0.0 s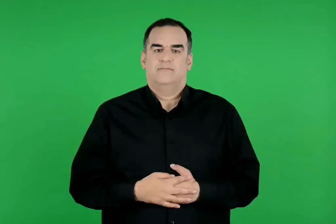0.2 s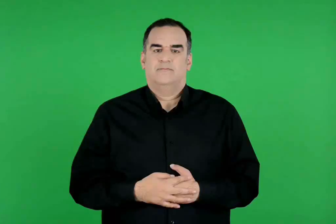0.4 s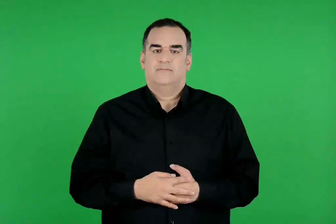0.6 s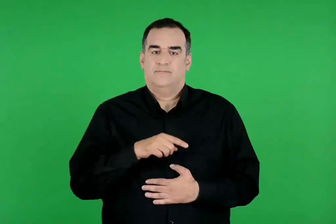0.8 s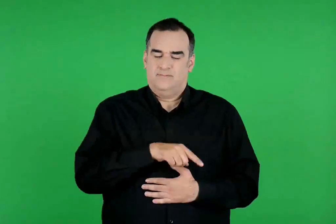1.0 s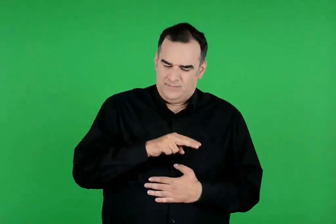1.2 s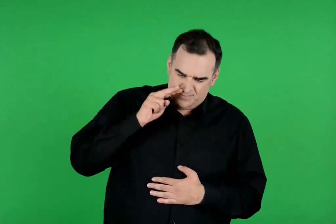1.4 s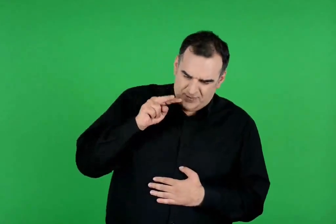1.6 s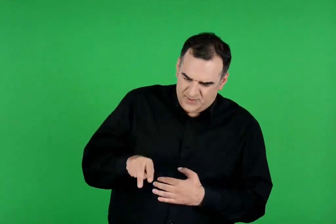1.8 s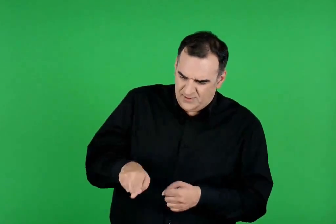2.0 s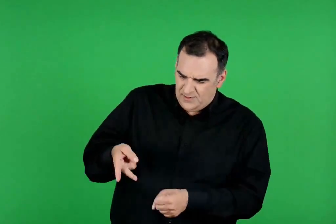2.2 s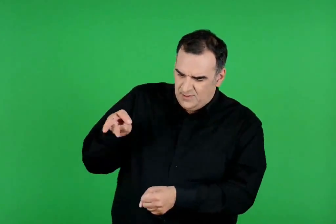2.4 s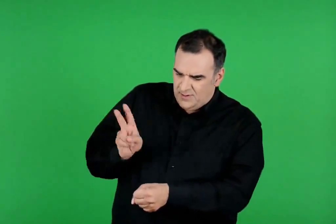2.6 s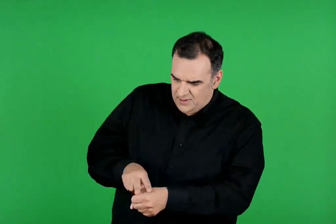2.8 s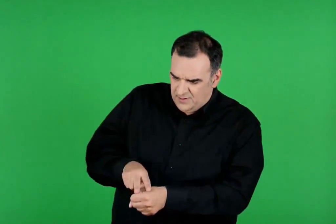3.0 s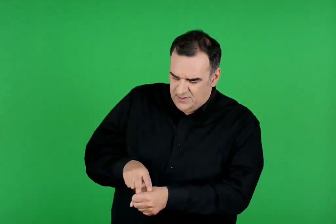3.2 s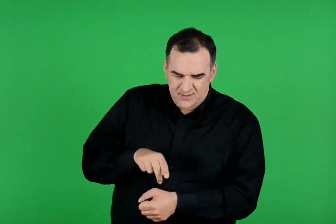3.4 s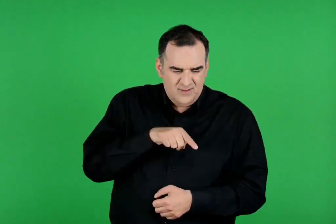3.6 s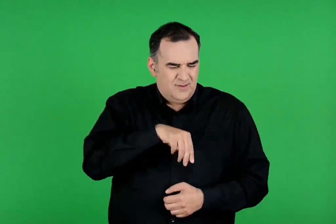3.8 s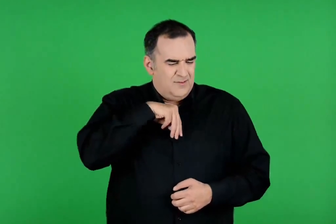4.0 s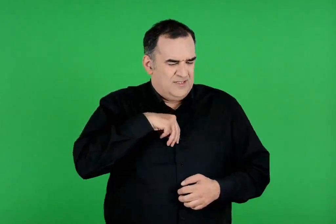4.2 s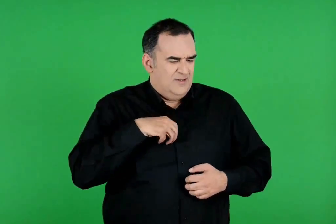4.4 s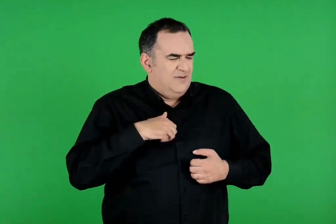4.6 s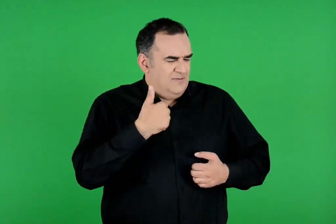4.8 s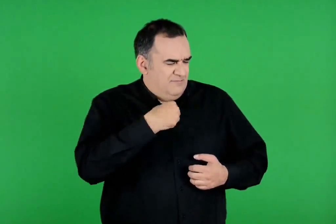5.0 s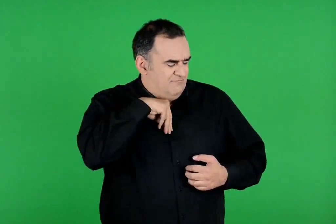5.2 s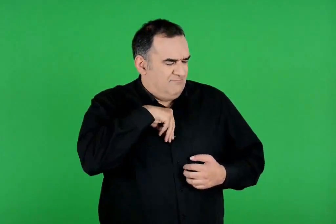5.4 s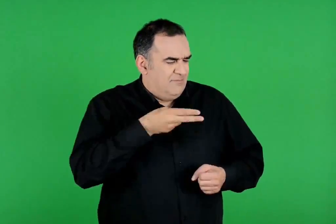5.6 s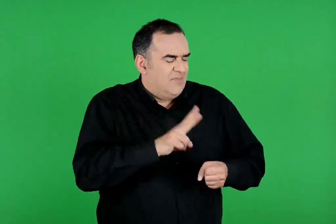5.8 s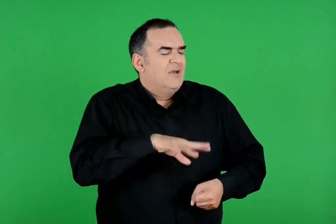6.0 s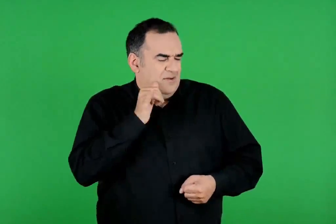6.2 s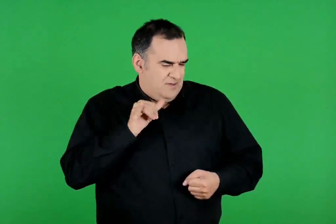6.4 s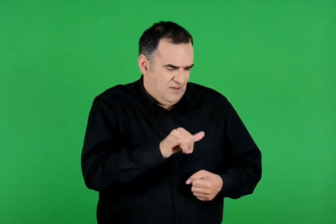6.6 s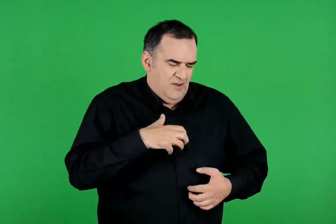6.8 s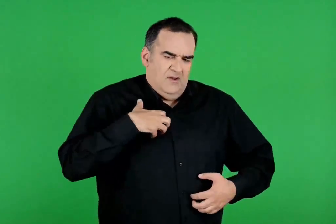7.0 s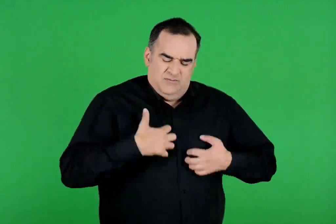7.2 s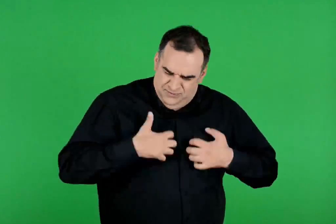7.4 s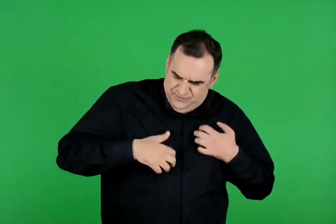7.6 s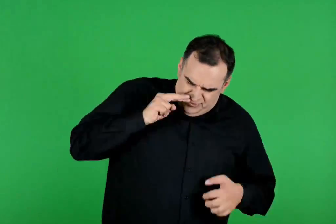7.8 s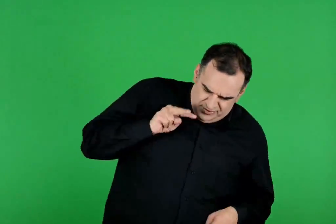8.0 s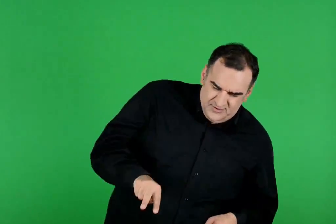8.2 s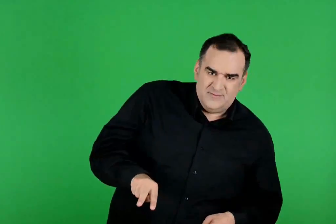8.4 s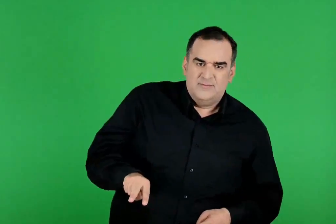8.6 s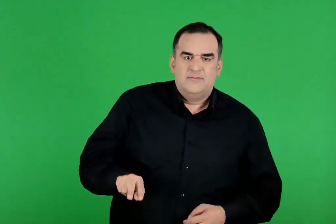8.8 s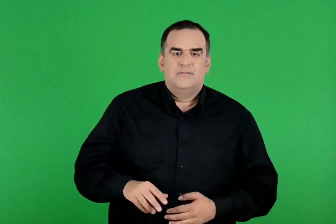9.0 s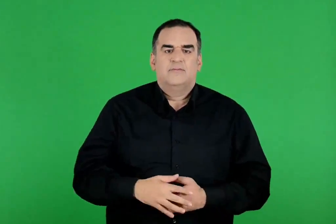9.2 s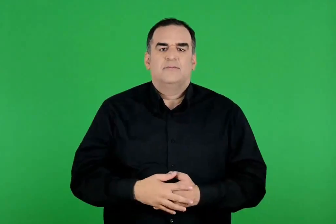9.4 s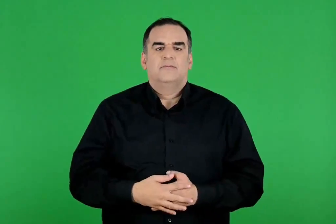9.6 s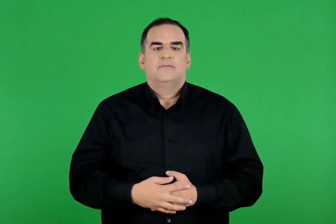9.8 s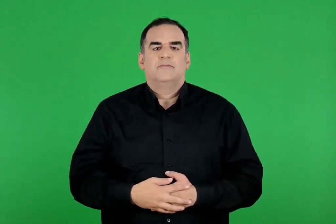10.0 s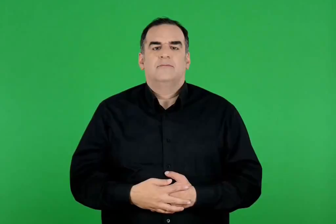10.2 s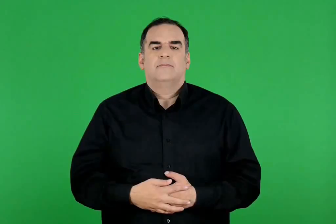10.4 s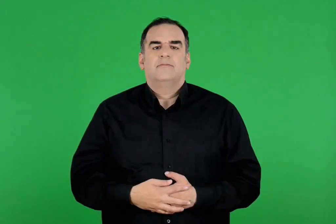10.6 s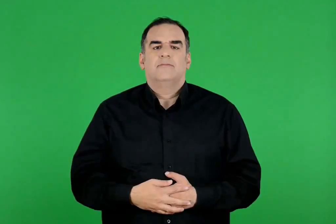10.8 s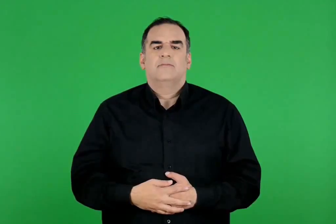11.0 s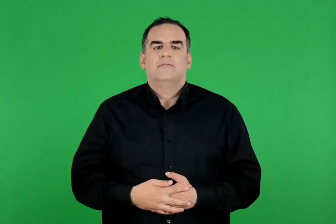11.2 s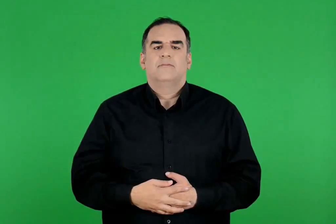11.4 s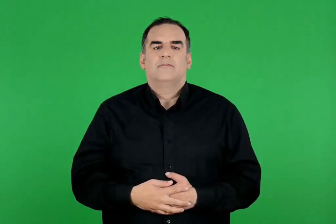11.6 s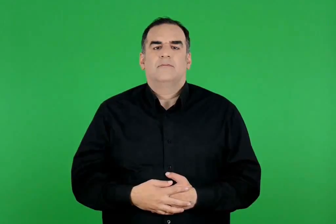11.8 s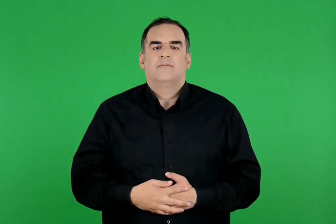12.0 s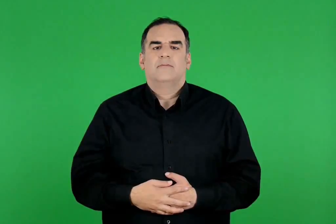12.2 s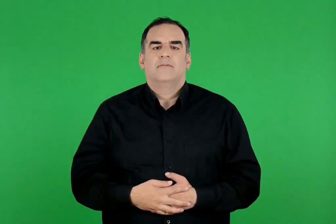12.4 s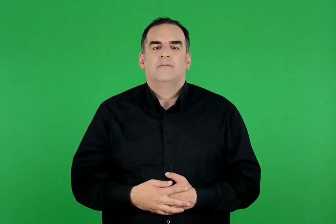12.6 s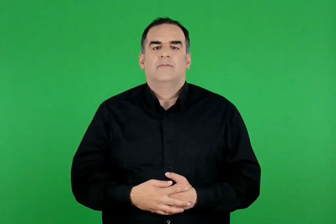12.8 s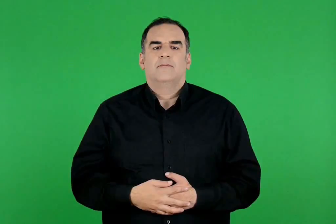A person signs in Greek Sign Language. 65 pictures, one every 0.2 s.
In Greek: η μητέρα του , η θέτιδα , όταν ήταν μικρός , τον είχε κάνει αθάνατο βουτώντας τον στα μαγεμένα νερά της στύγας , ποταμού του άδη
